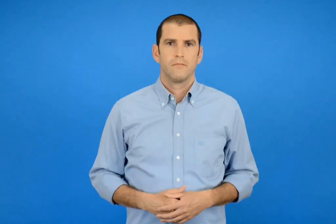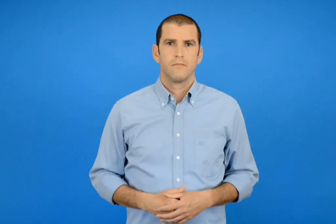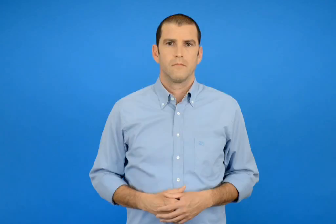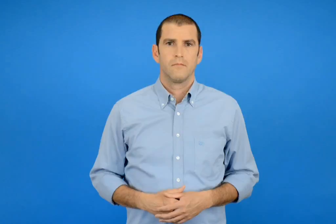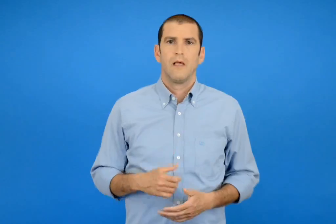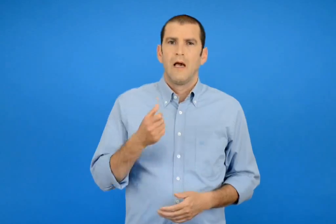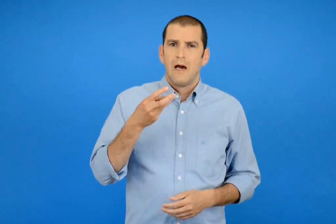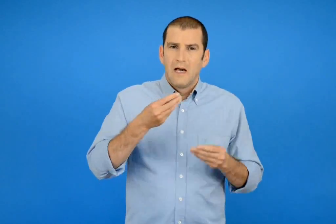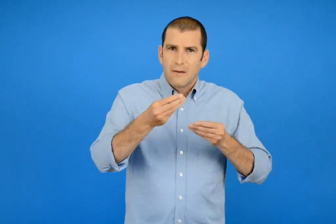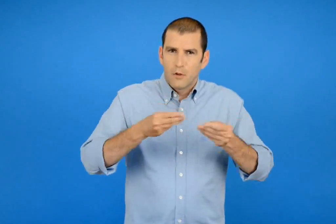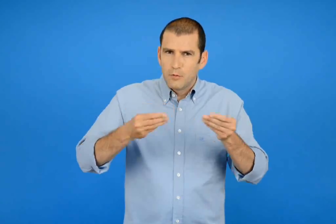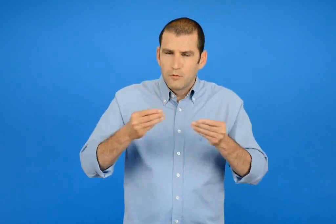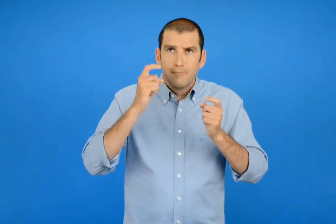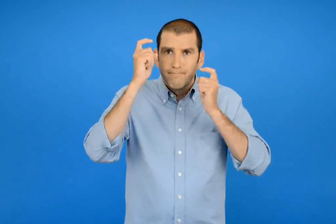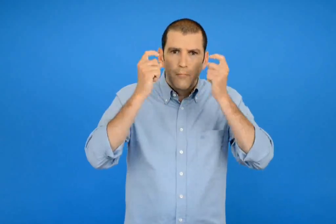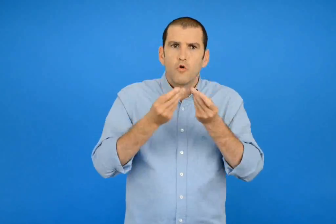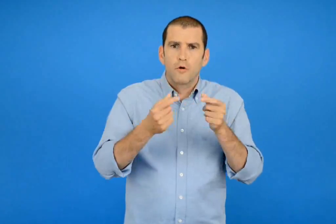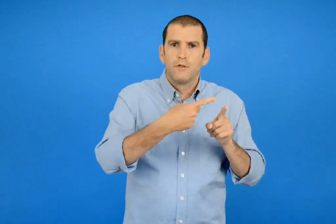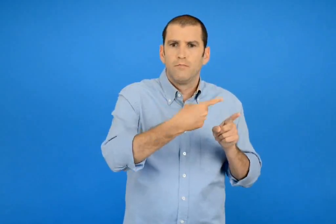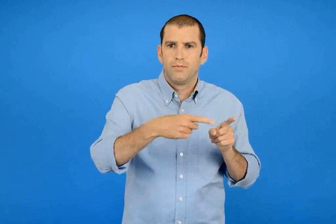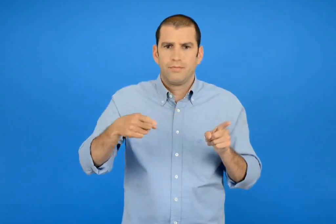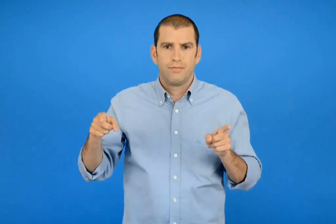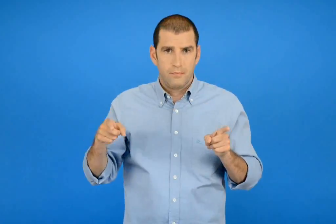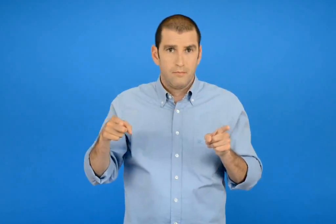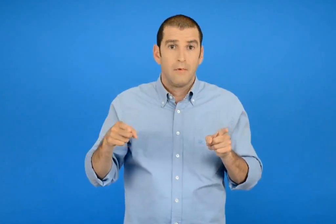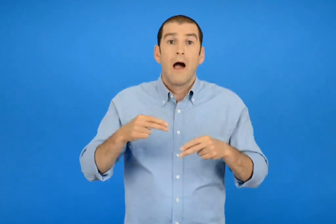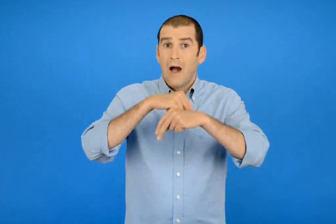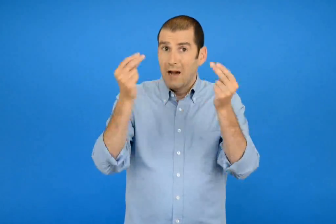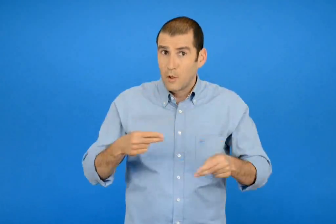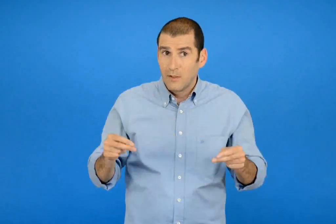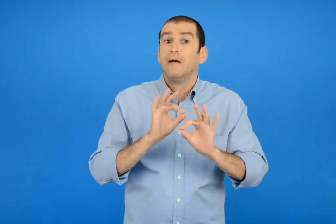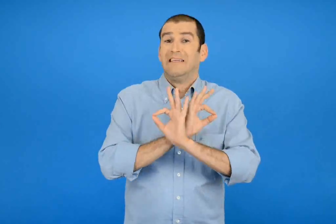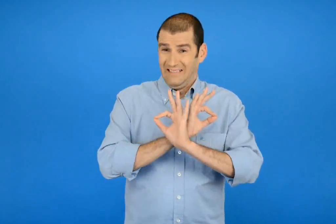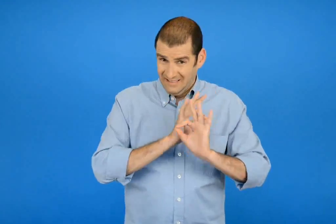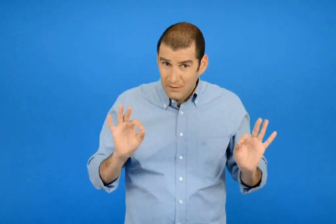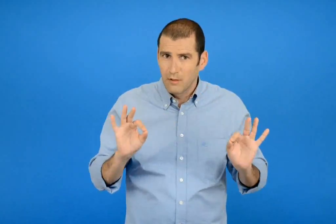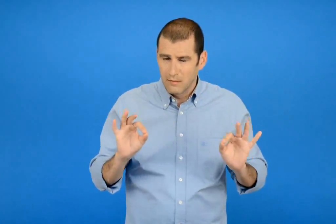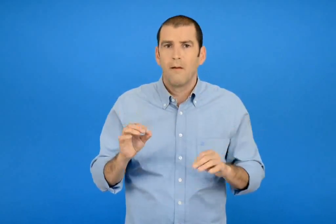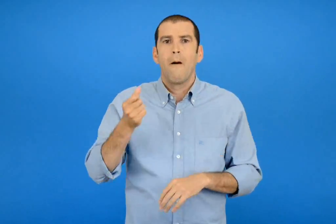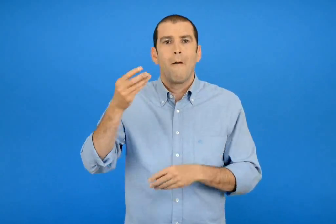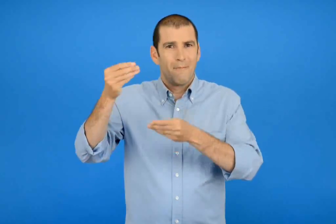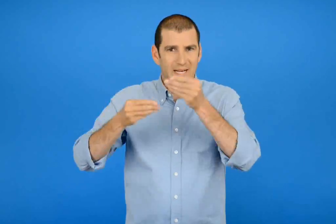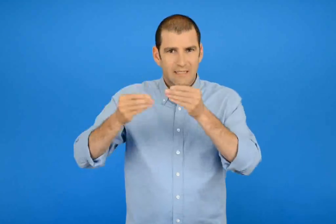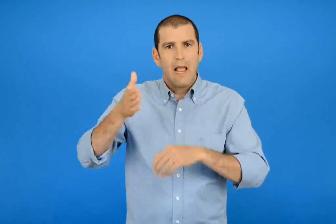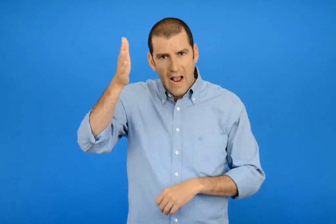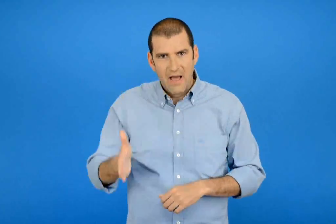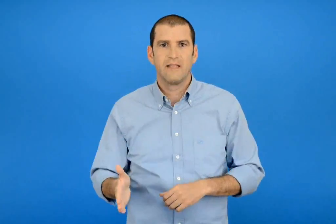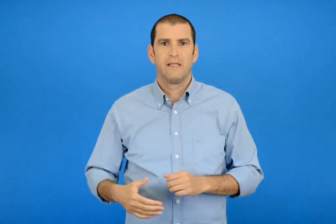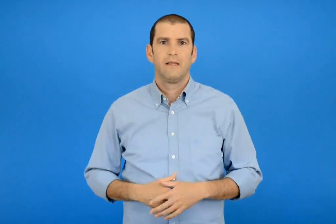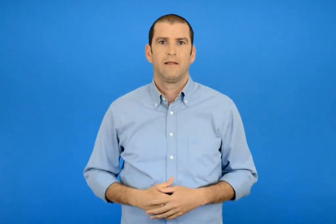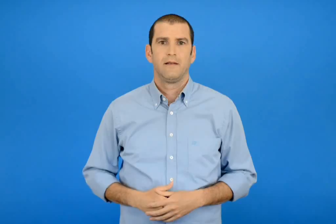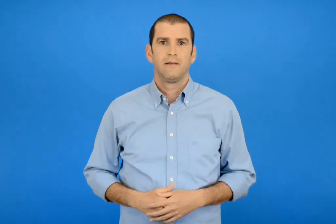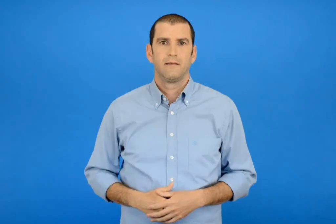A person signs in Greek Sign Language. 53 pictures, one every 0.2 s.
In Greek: χρησιμοποιούμε διαφορετικές στρατηγικές υπολογισμού και για να σιγουρευτούμε για το αποτέλεσμα κάνουμε κάθετες πράξεις
